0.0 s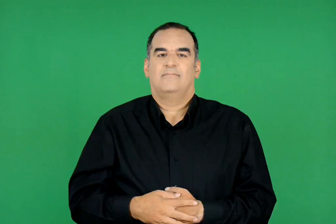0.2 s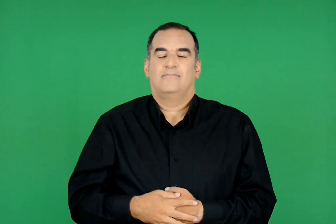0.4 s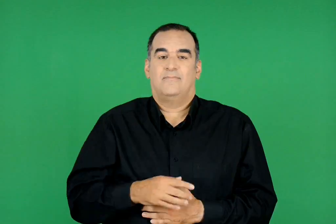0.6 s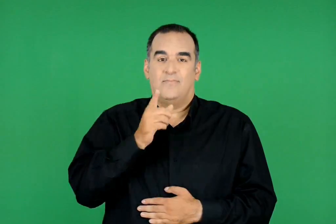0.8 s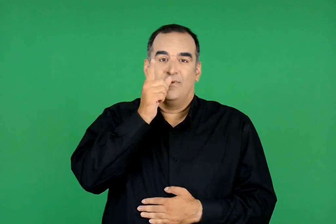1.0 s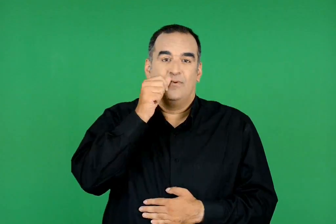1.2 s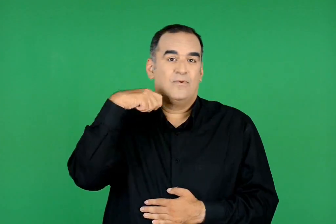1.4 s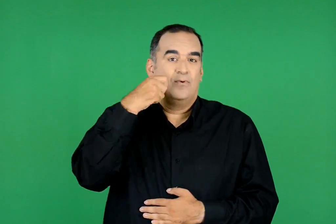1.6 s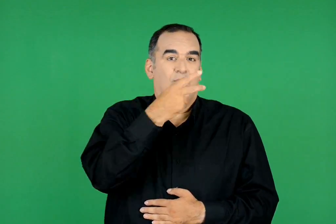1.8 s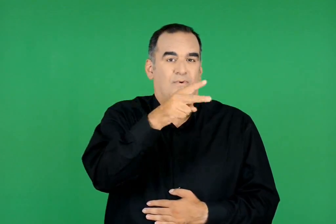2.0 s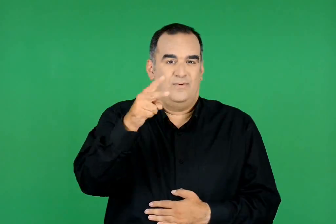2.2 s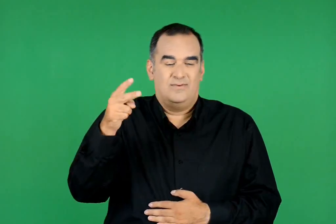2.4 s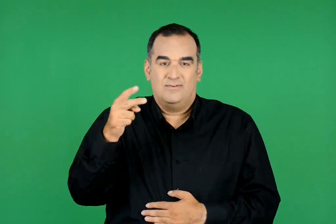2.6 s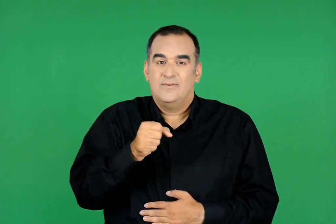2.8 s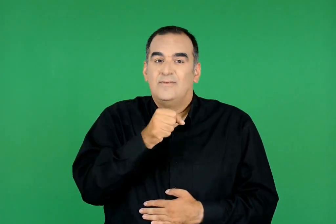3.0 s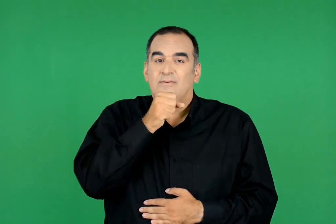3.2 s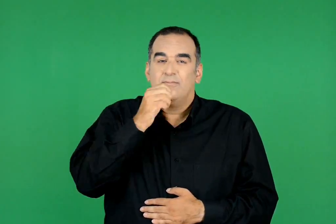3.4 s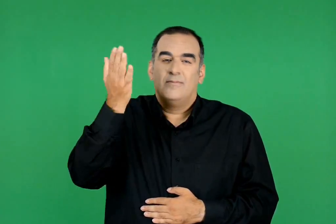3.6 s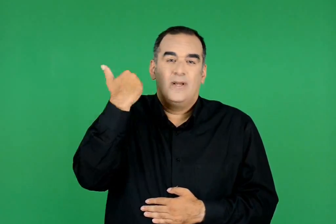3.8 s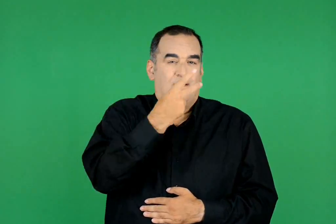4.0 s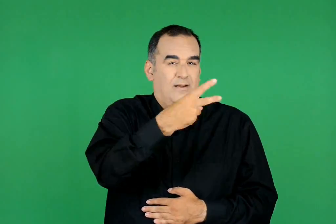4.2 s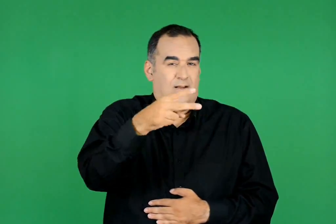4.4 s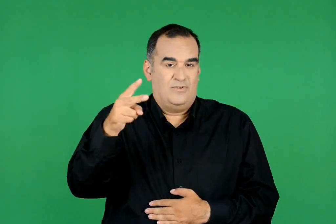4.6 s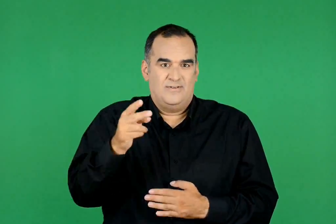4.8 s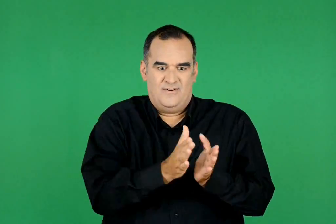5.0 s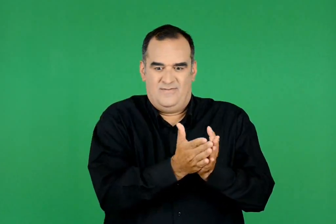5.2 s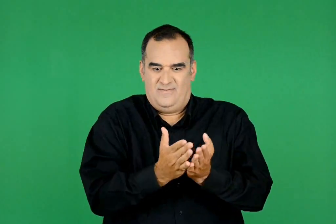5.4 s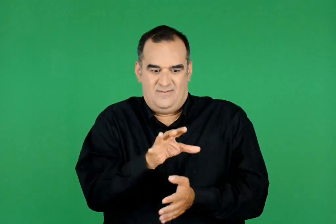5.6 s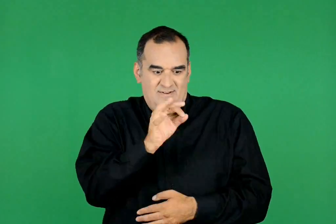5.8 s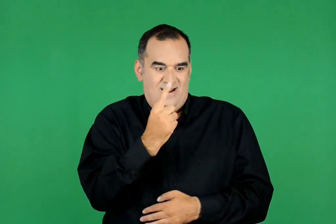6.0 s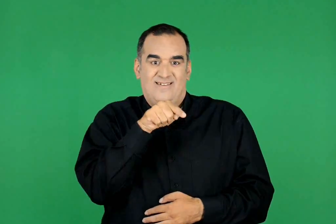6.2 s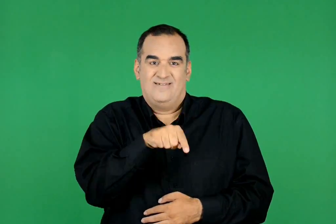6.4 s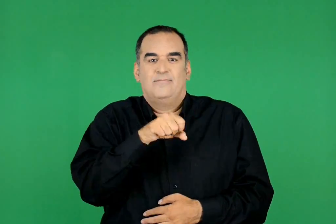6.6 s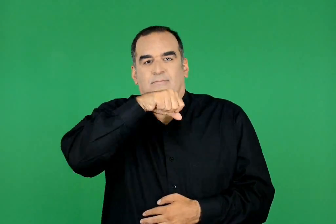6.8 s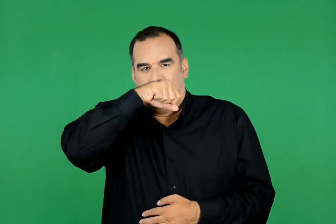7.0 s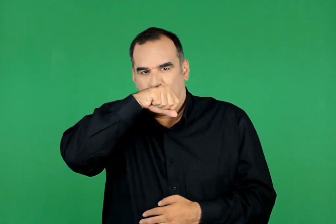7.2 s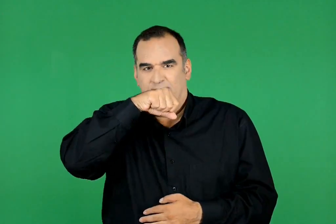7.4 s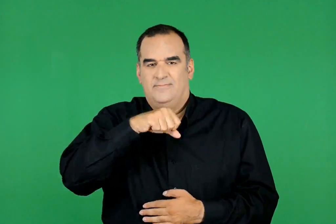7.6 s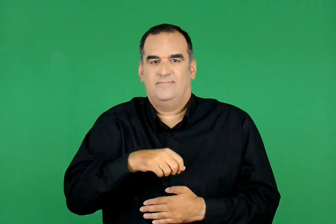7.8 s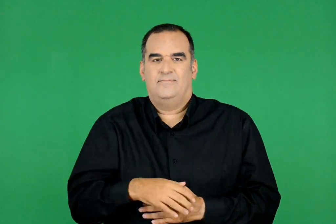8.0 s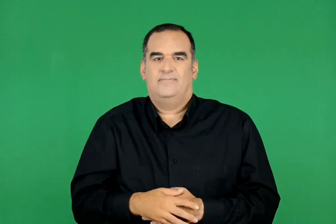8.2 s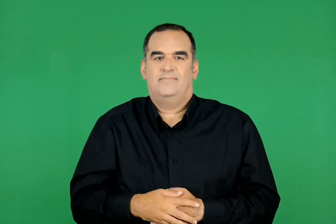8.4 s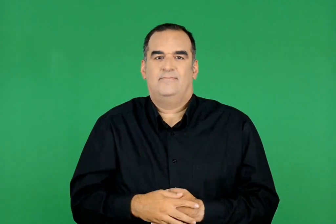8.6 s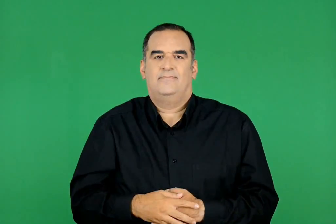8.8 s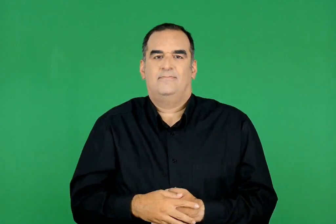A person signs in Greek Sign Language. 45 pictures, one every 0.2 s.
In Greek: ένα από τα πιο αγαπημένα βιβλία που διάβασαν οι γονείς και οι παππούδες σου
